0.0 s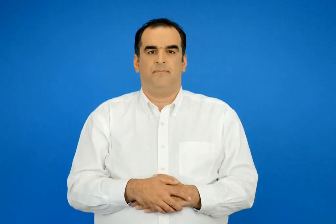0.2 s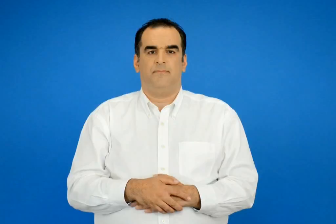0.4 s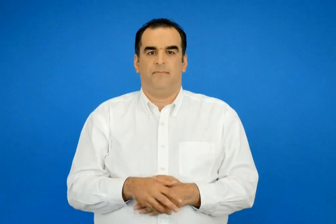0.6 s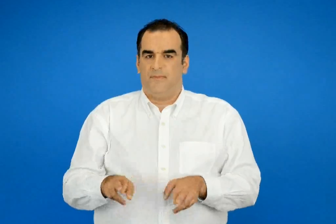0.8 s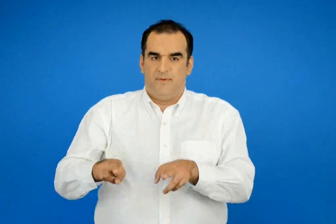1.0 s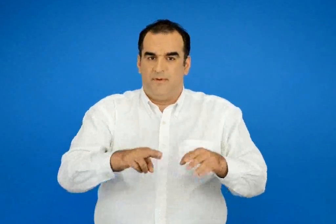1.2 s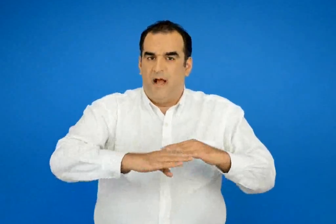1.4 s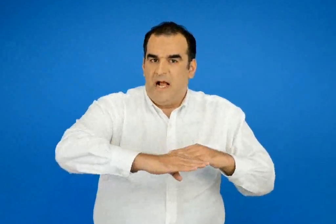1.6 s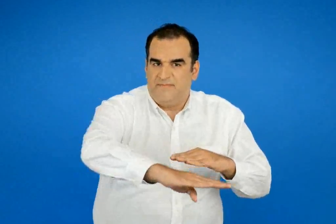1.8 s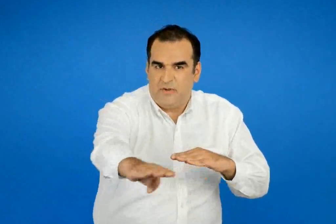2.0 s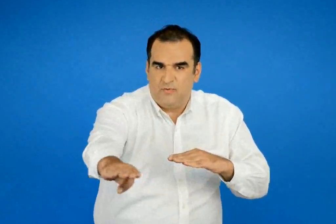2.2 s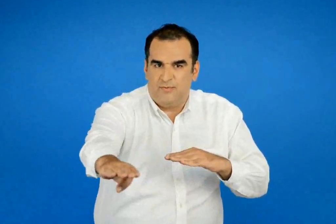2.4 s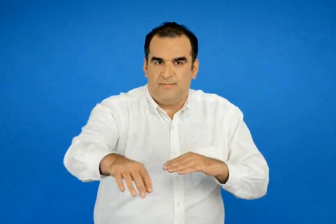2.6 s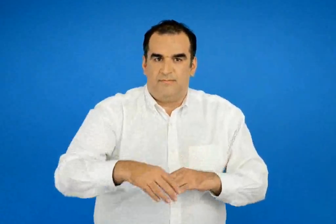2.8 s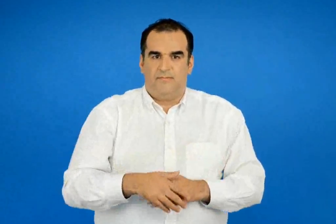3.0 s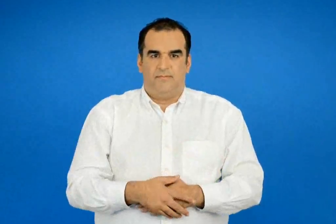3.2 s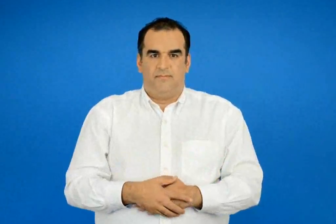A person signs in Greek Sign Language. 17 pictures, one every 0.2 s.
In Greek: άσφαλτος
